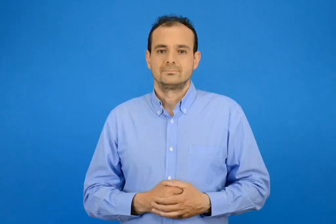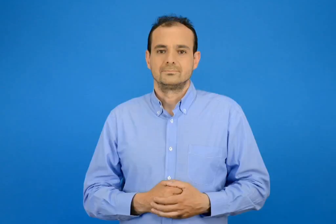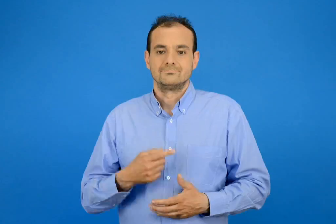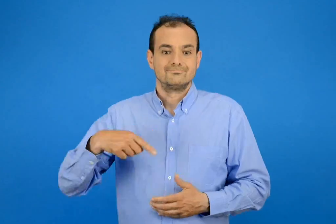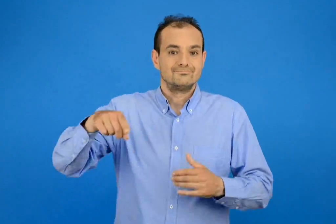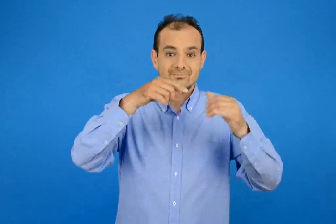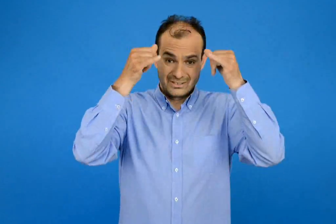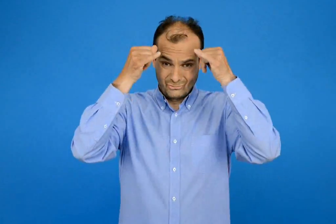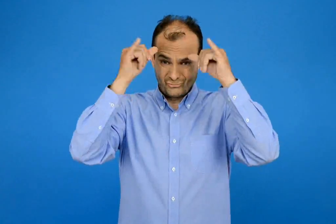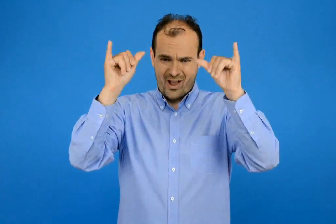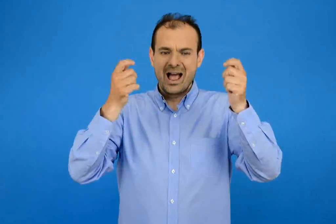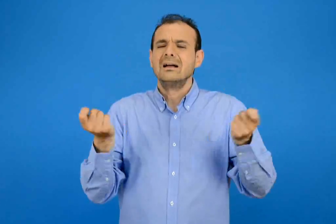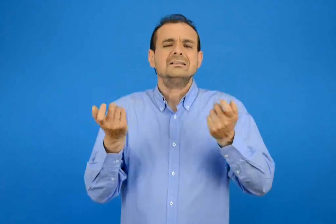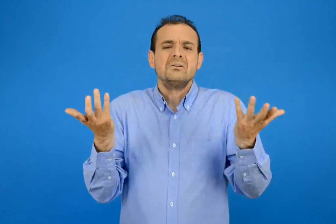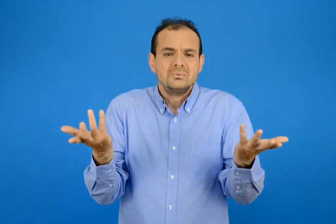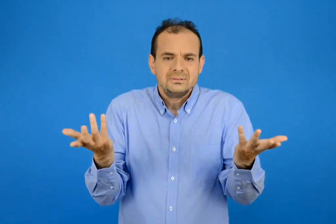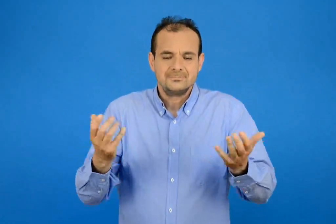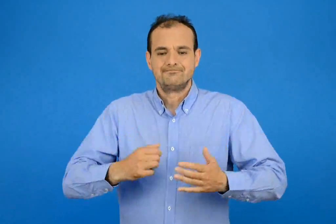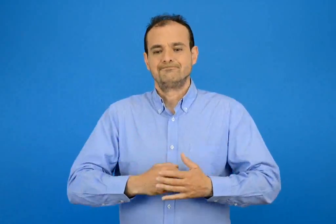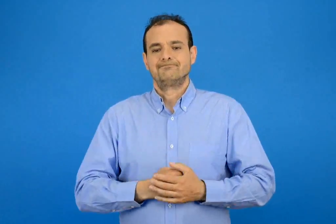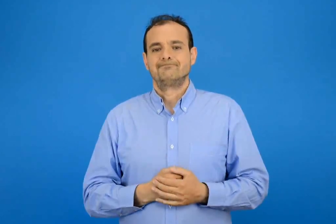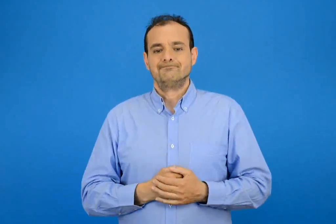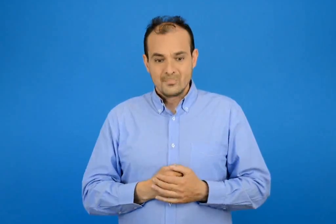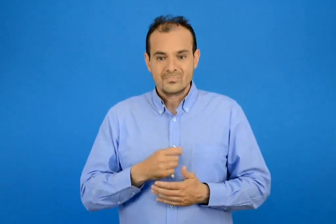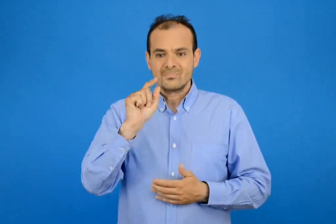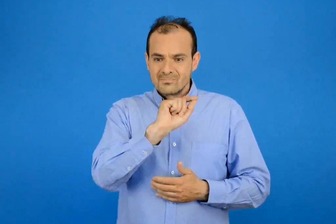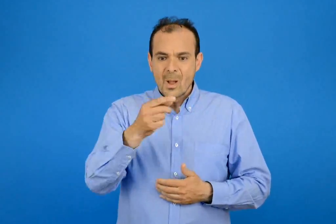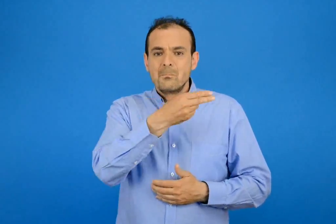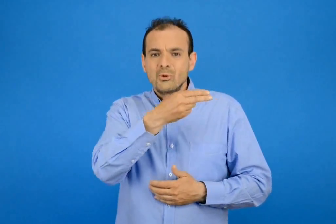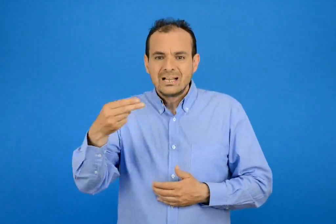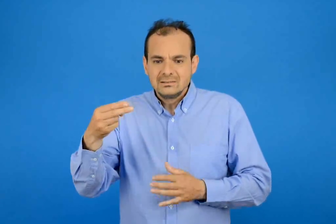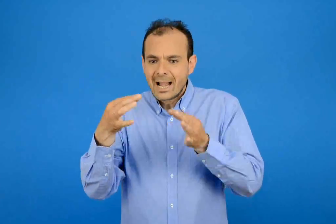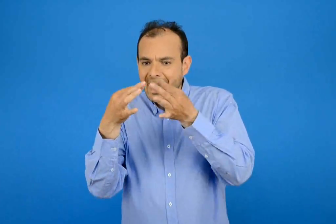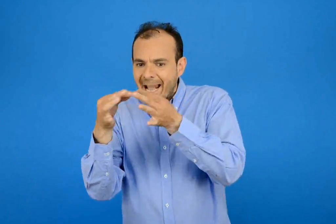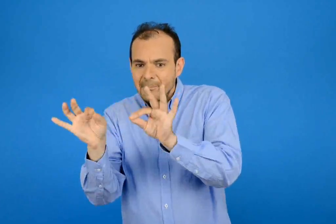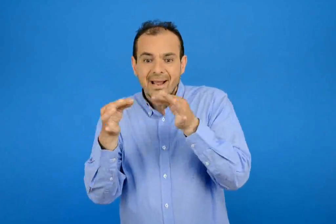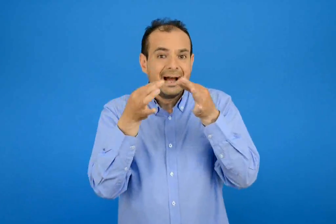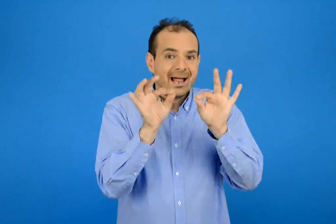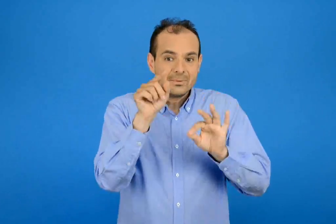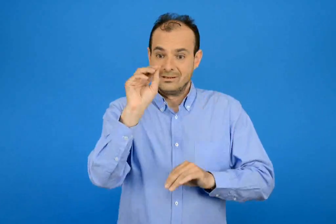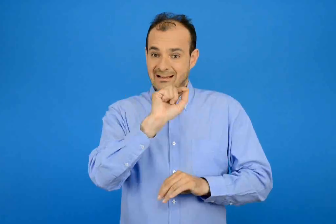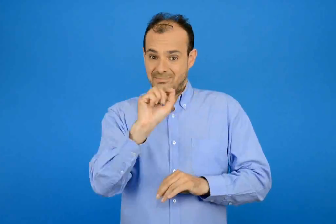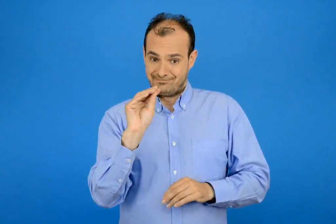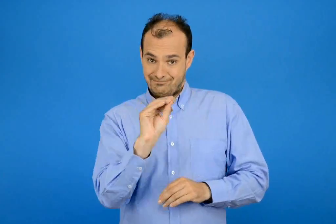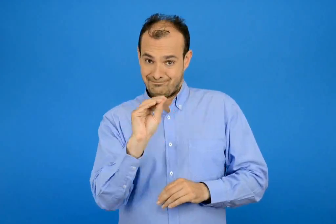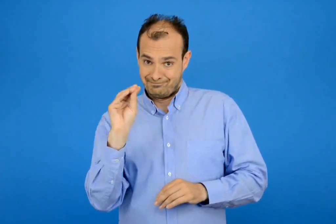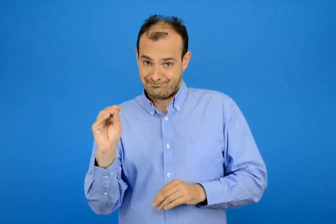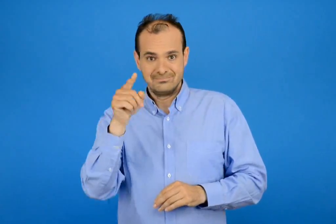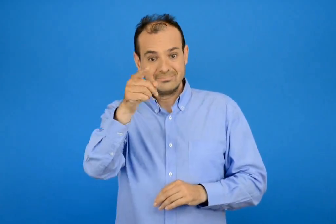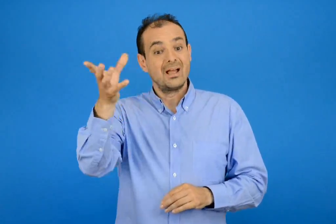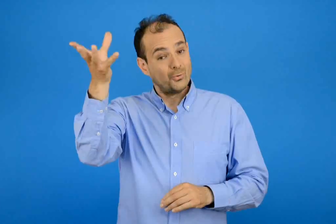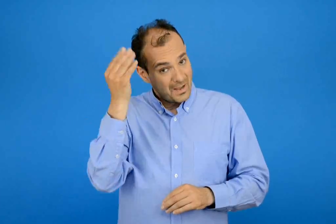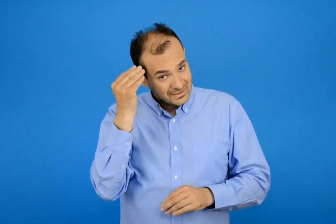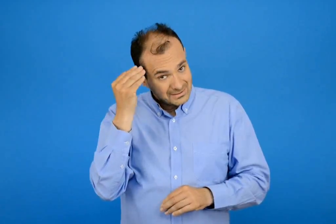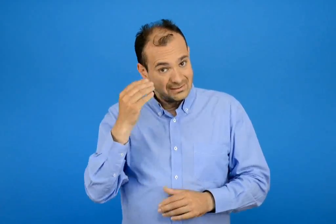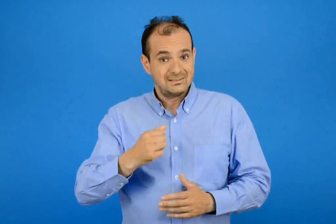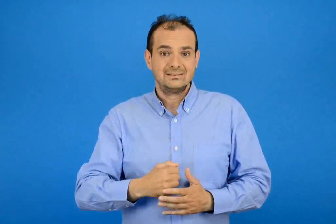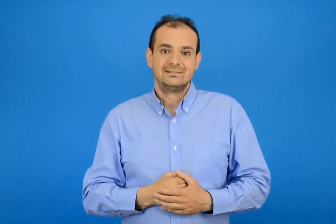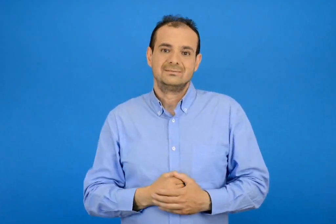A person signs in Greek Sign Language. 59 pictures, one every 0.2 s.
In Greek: τι κάνουν τα ζώα ; για να το μάθεις γράψε τις προτάσεις που λείπουν
